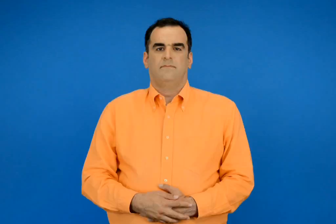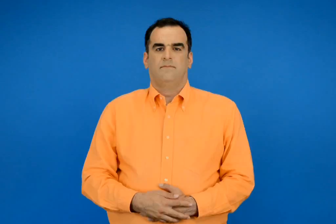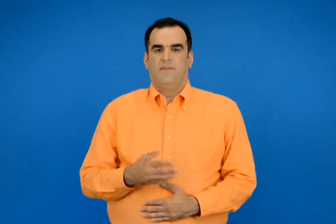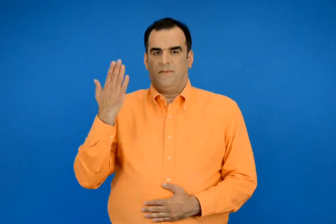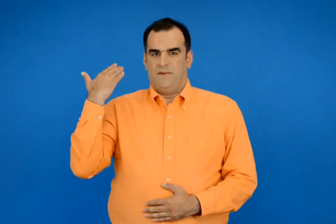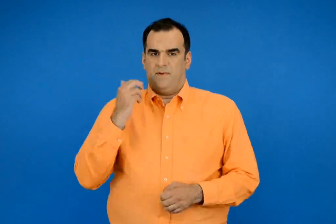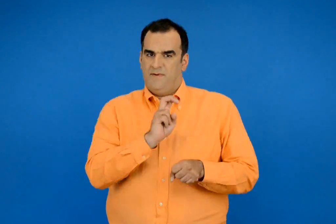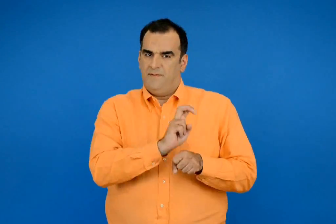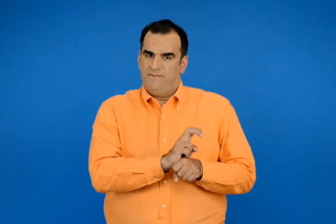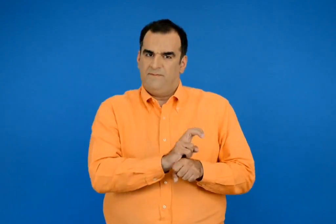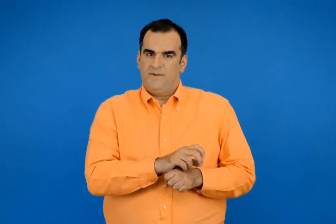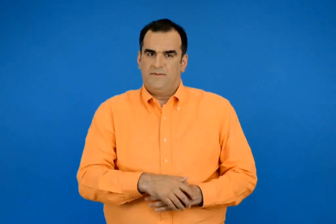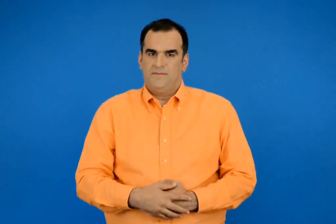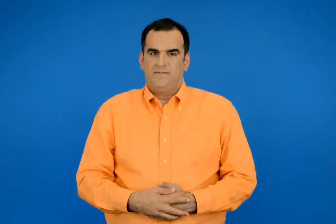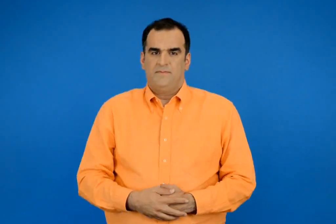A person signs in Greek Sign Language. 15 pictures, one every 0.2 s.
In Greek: έμειναν
